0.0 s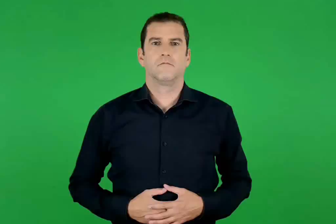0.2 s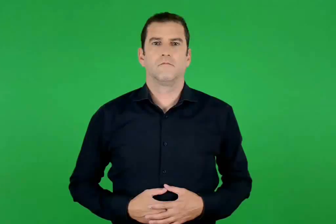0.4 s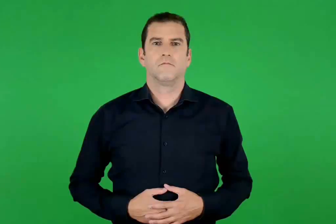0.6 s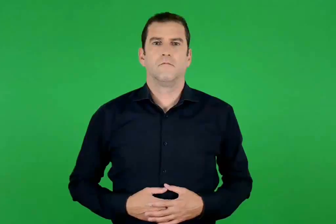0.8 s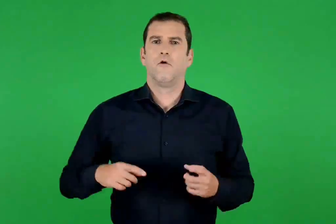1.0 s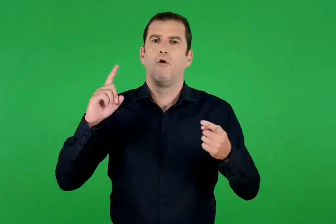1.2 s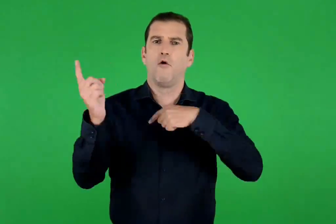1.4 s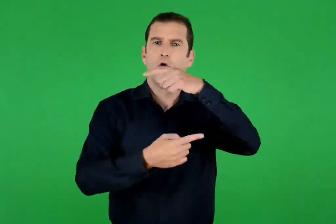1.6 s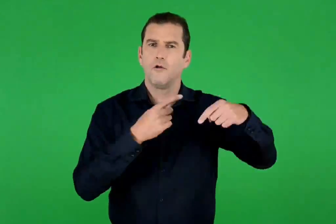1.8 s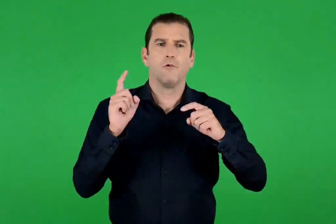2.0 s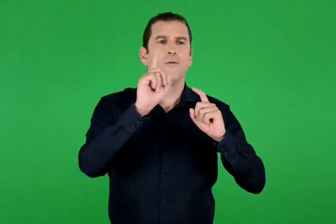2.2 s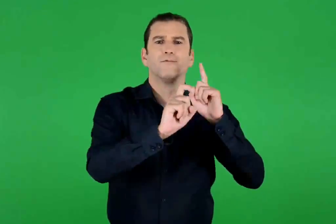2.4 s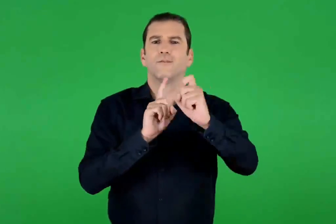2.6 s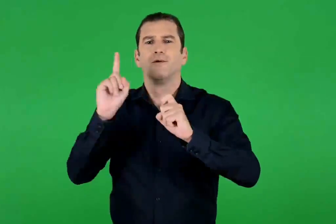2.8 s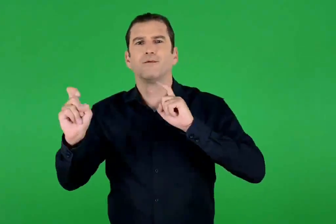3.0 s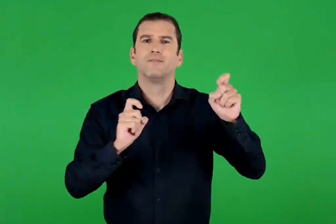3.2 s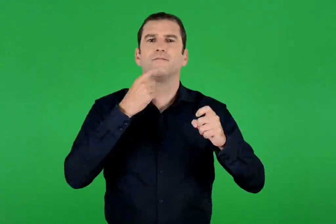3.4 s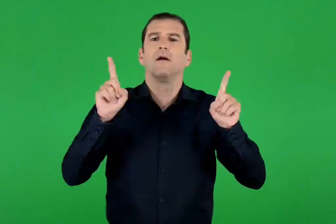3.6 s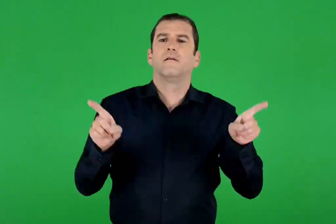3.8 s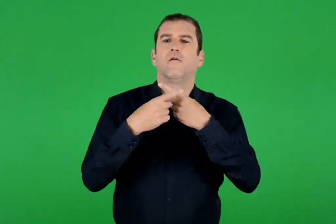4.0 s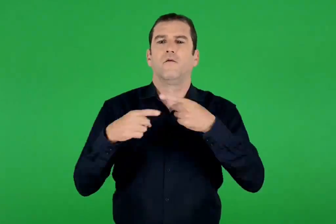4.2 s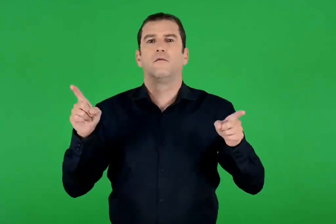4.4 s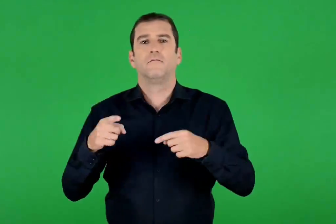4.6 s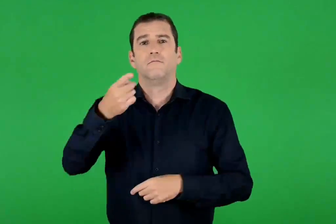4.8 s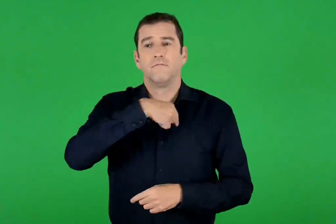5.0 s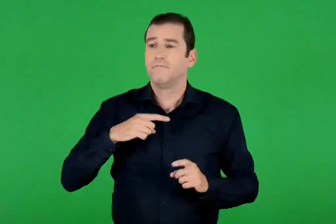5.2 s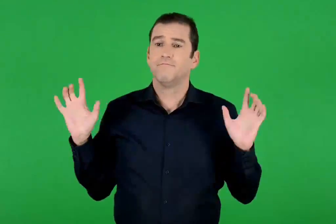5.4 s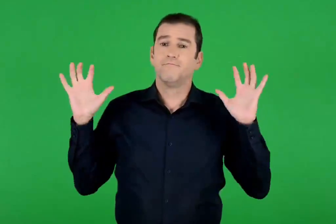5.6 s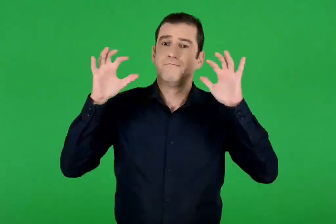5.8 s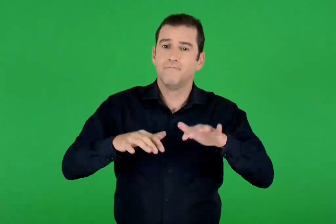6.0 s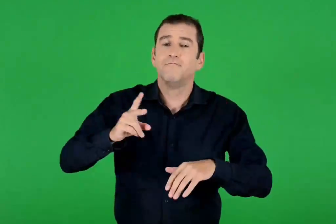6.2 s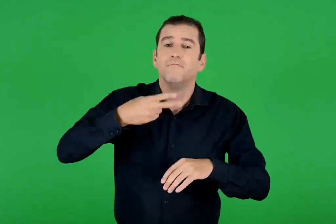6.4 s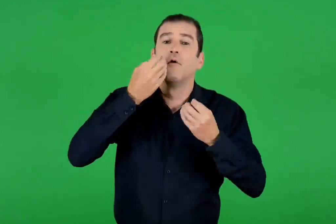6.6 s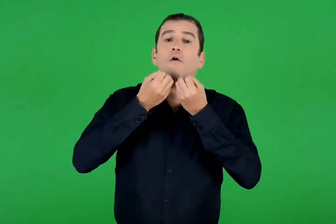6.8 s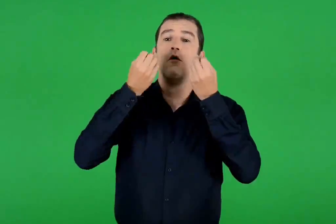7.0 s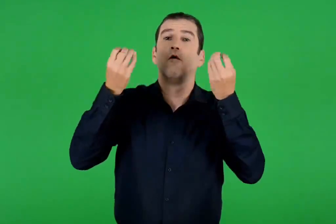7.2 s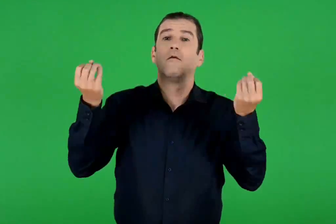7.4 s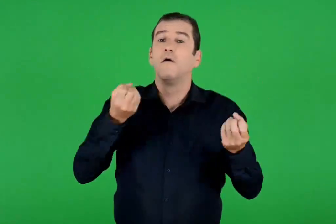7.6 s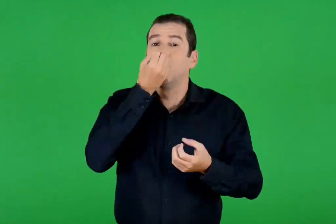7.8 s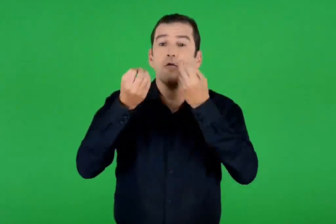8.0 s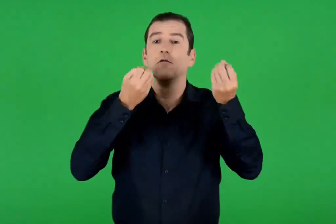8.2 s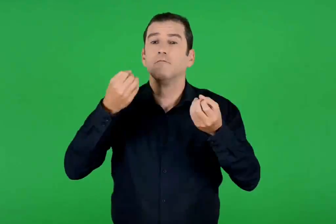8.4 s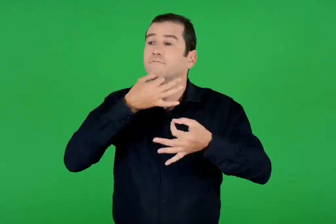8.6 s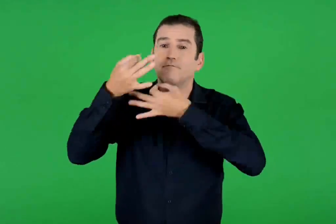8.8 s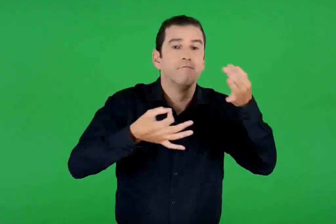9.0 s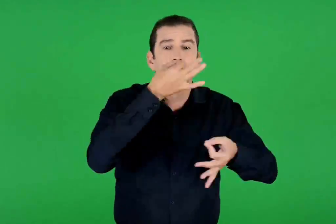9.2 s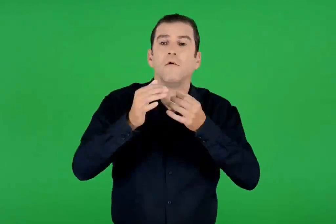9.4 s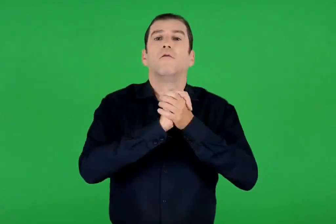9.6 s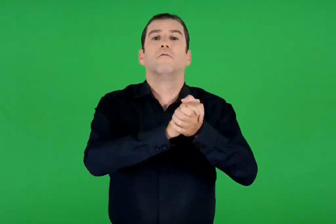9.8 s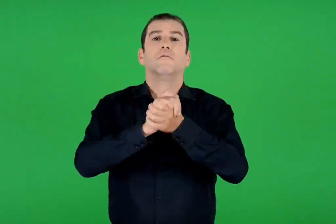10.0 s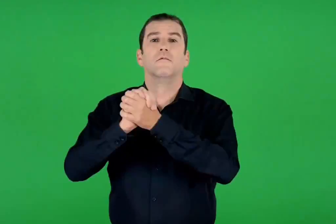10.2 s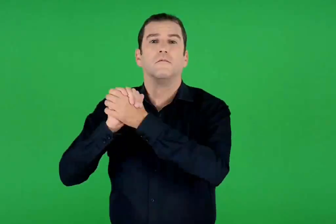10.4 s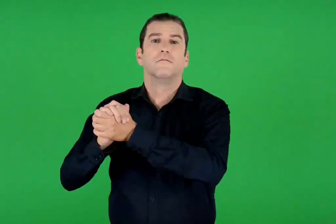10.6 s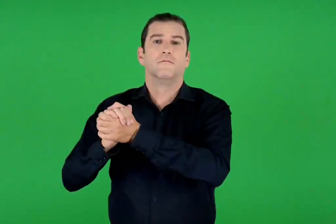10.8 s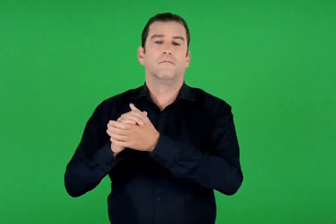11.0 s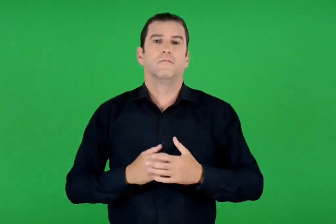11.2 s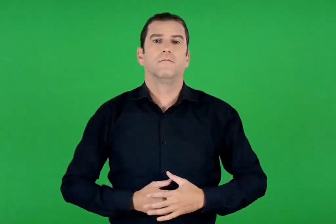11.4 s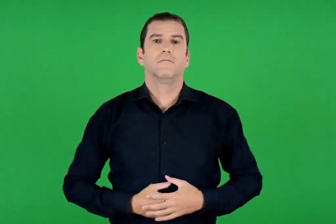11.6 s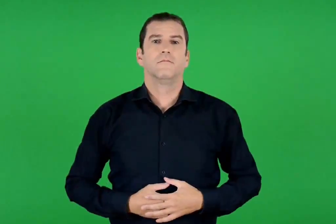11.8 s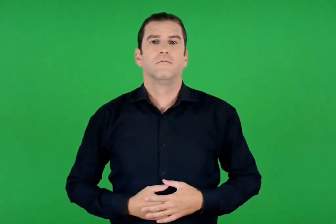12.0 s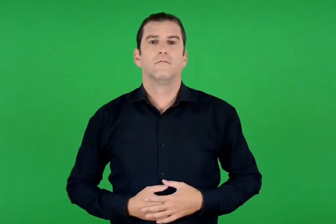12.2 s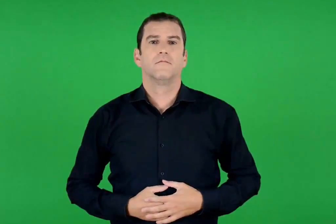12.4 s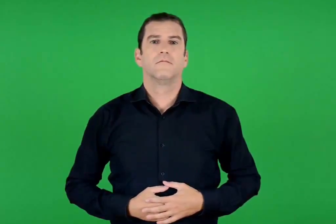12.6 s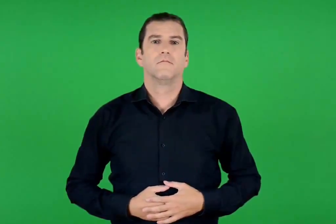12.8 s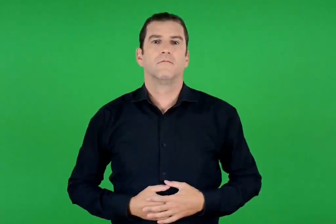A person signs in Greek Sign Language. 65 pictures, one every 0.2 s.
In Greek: ραίνουν ο ένας τον άλλον και τραγουδούν , ήρθαμε με ρόδα και με ανθούς να σας ειπούμε χρόνους πολλούς
